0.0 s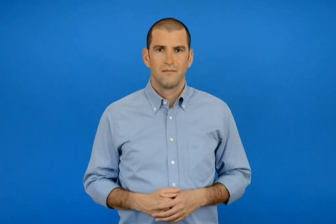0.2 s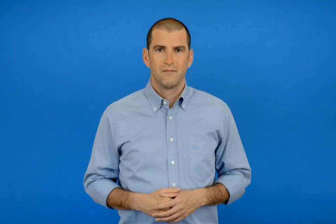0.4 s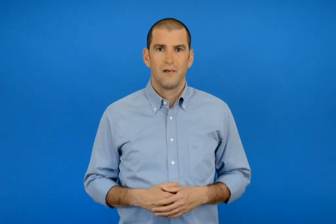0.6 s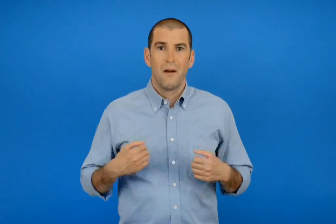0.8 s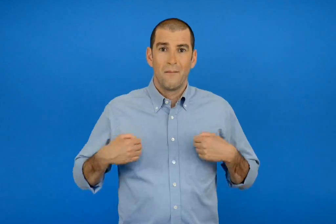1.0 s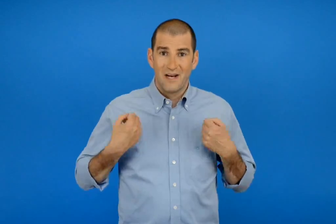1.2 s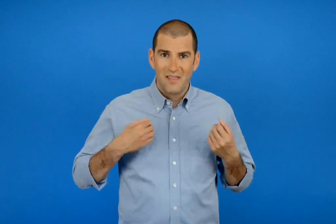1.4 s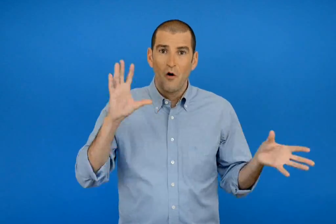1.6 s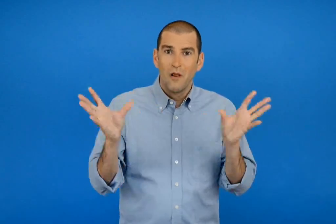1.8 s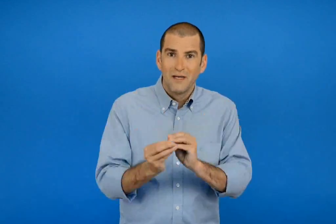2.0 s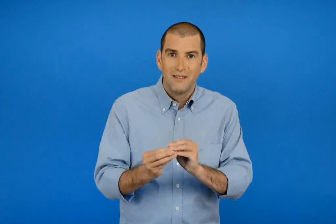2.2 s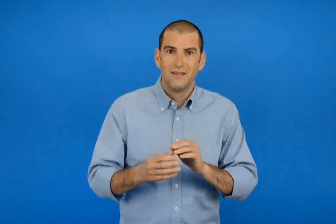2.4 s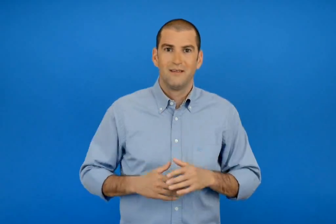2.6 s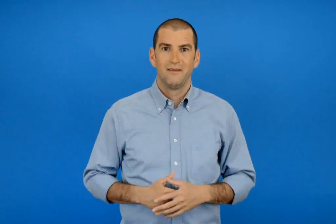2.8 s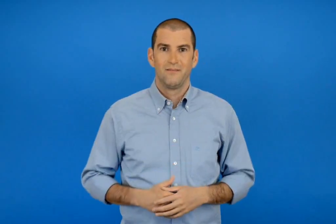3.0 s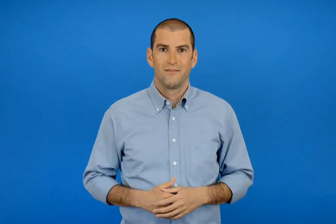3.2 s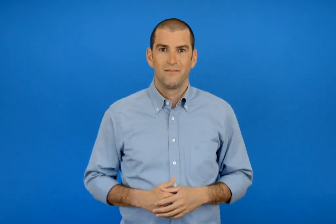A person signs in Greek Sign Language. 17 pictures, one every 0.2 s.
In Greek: όλα τα παιχνίδια είναι
